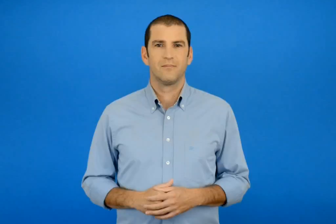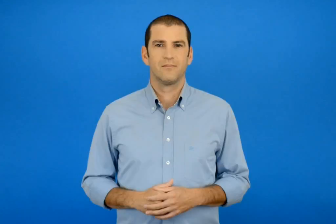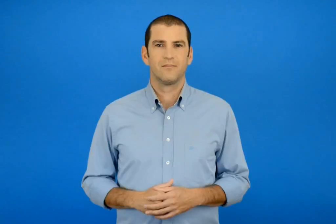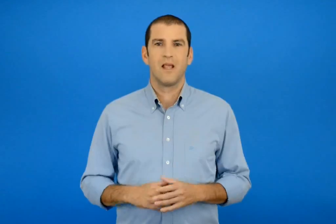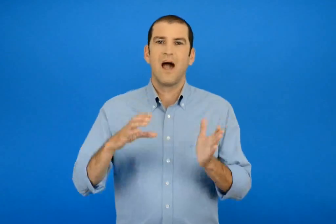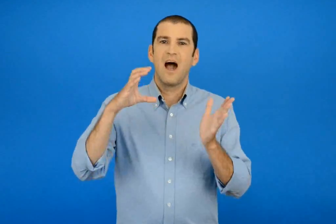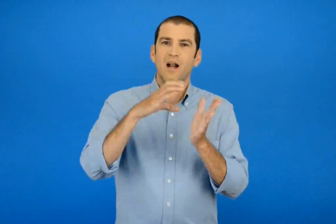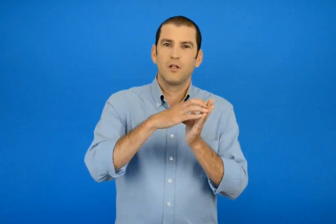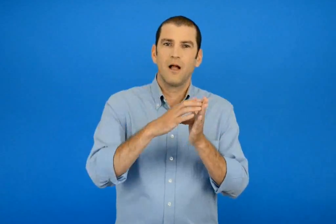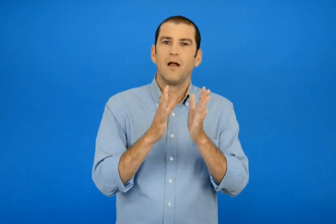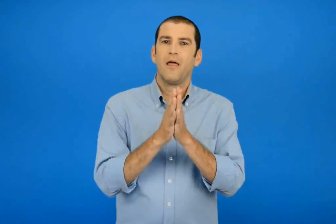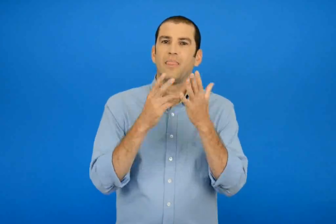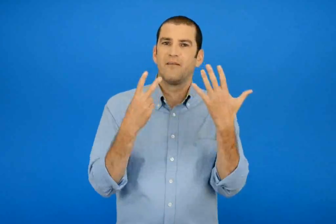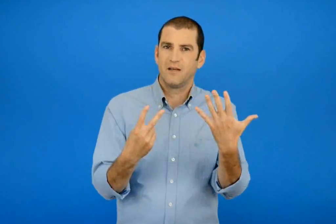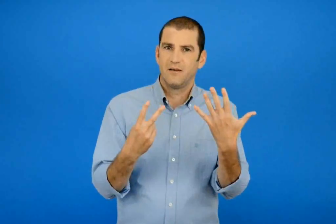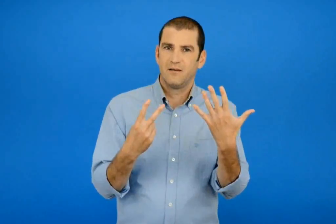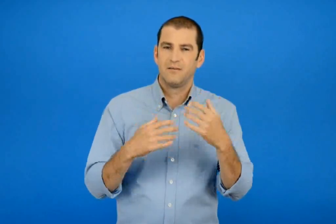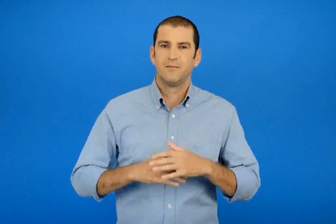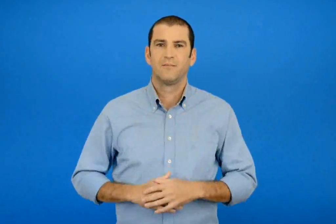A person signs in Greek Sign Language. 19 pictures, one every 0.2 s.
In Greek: ενότητα 17
